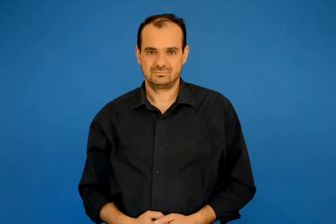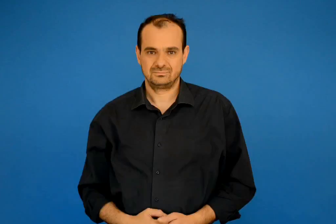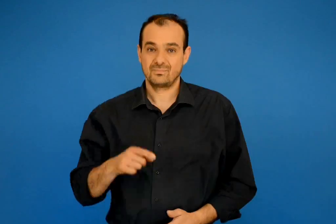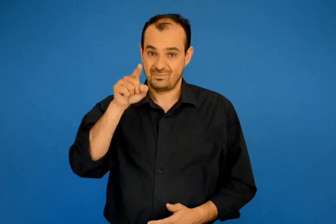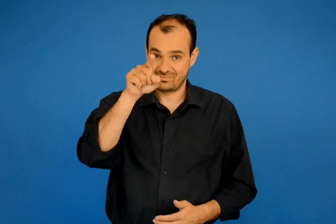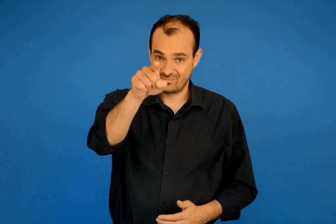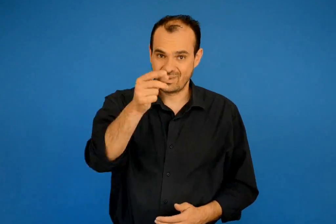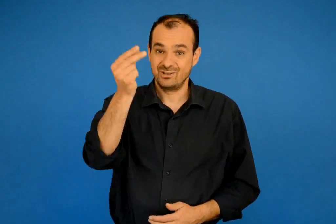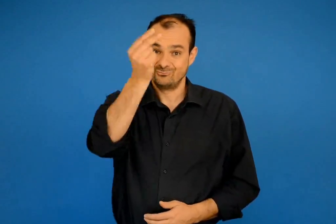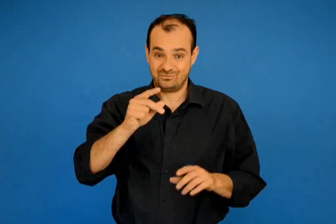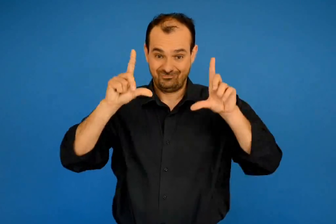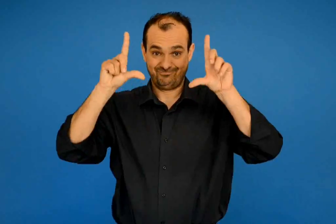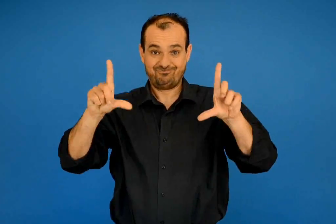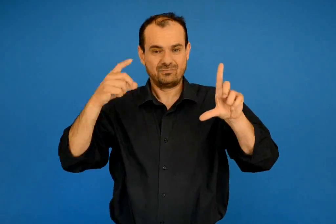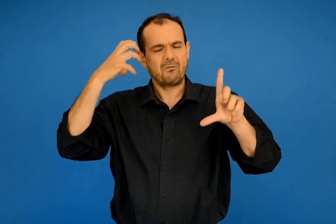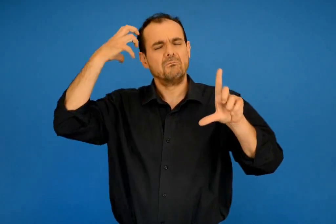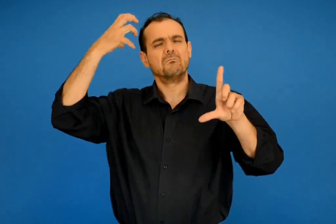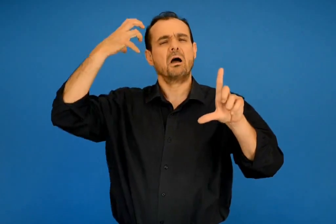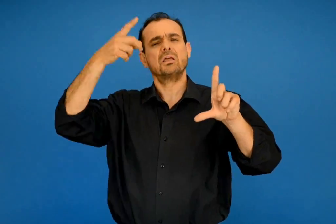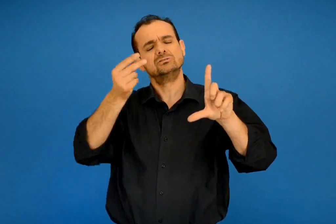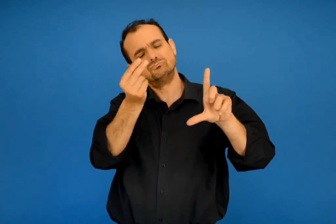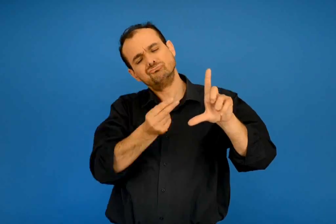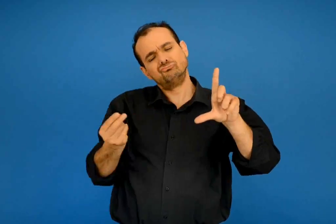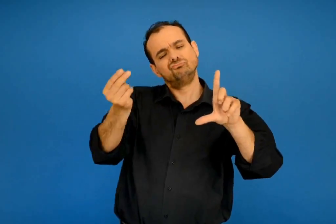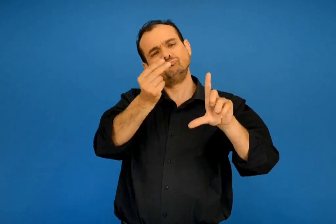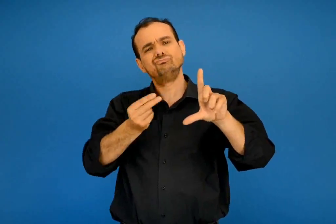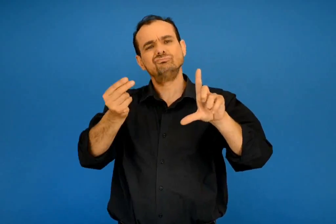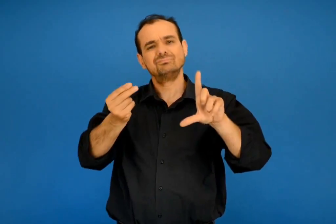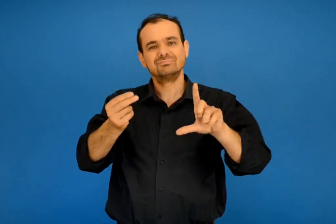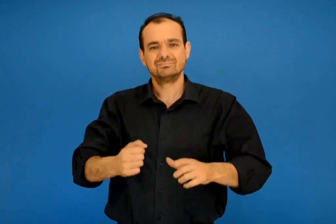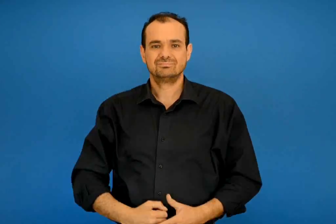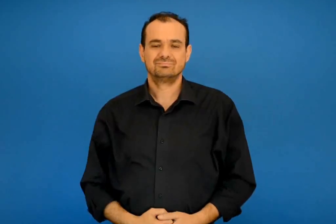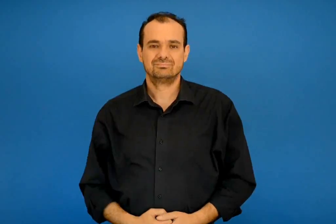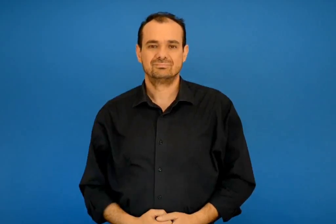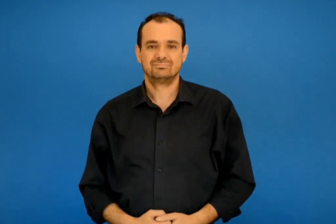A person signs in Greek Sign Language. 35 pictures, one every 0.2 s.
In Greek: ζωγράφισε την εικόνα που φαντάζεσαι
